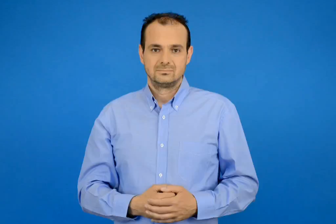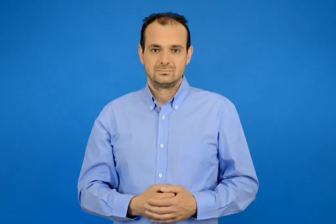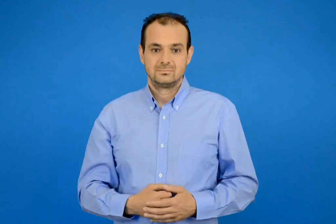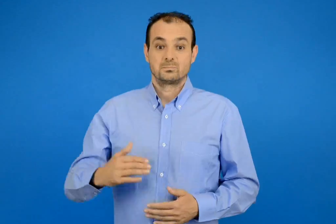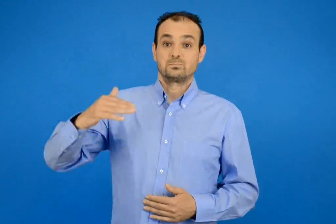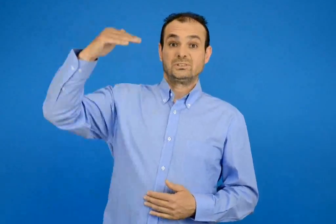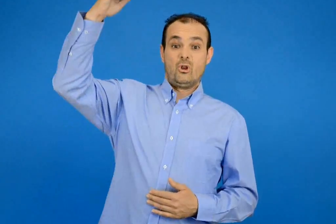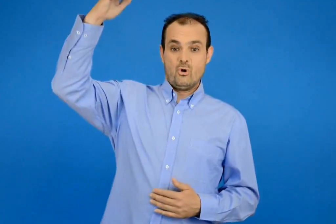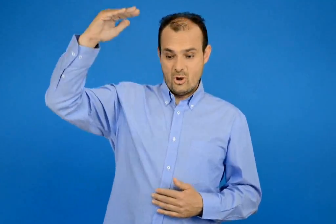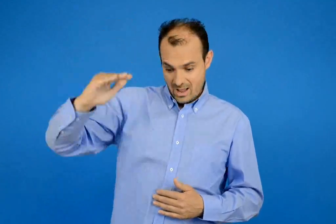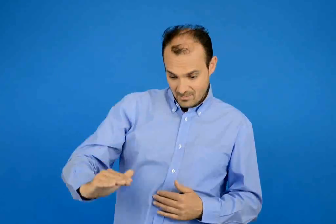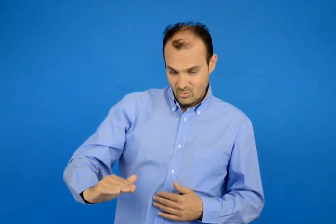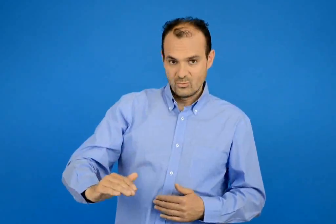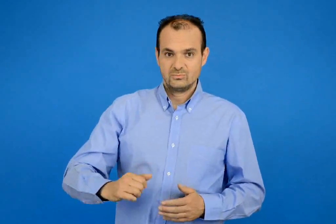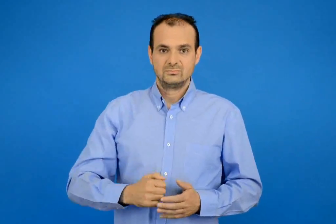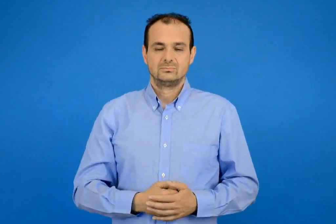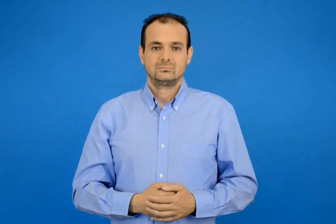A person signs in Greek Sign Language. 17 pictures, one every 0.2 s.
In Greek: ψηλό και χαμηλό
